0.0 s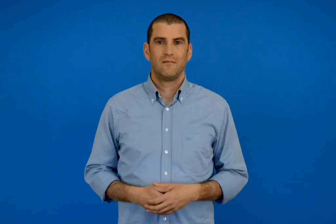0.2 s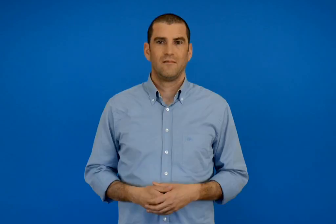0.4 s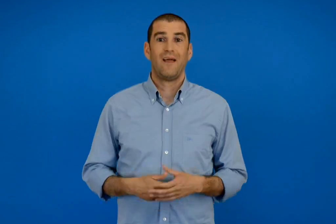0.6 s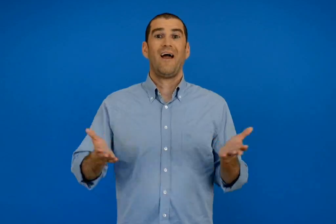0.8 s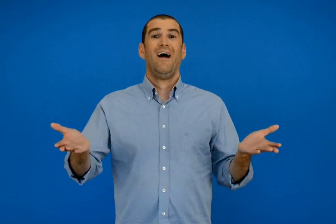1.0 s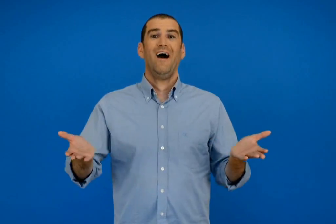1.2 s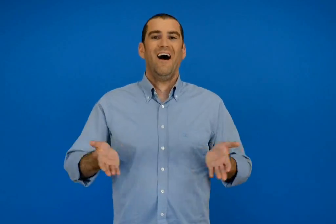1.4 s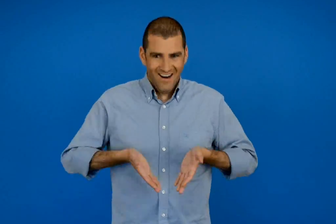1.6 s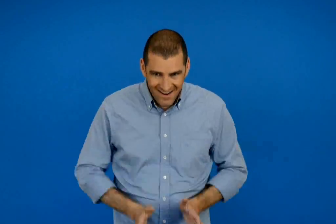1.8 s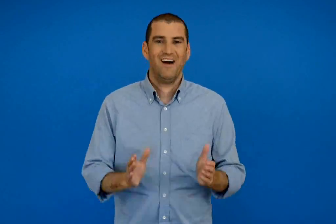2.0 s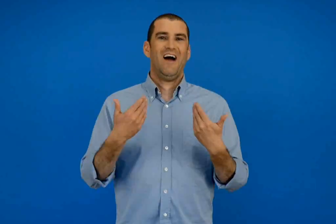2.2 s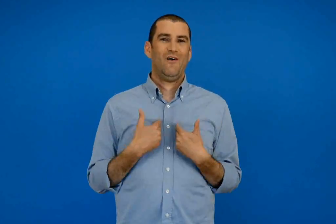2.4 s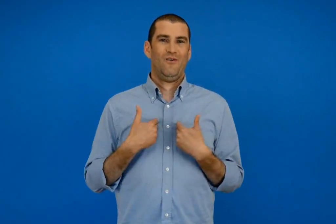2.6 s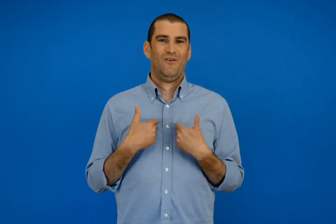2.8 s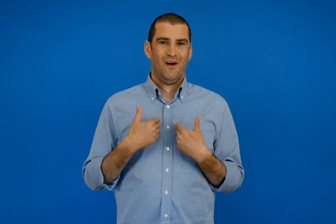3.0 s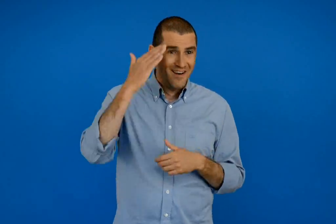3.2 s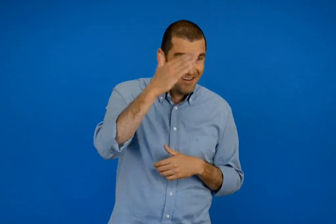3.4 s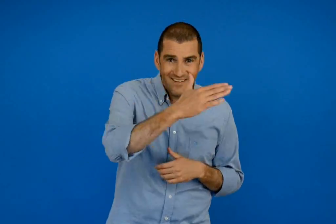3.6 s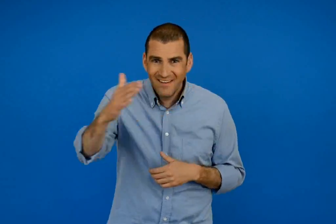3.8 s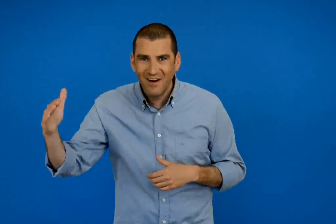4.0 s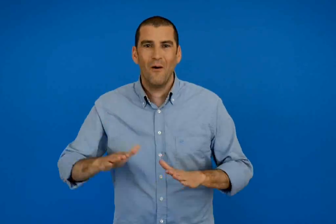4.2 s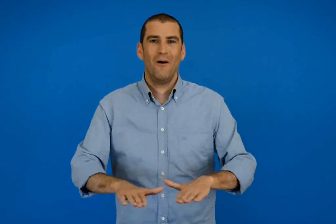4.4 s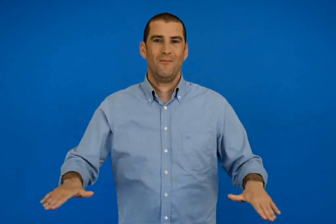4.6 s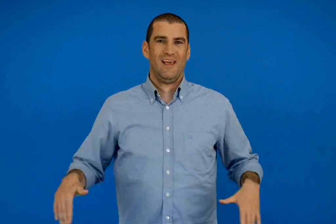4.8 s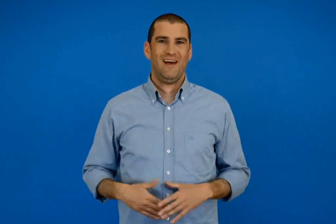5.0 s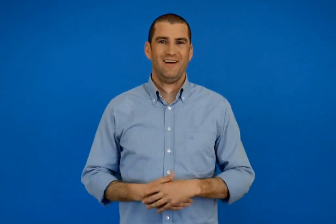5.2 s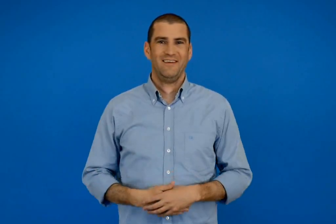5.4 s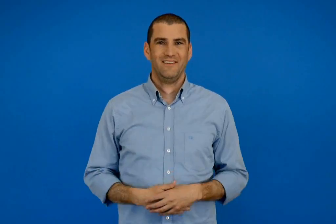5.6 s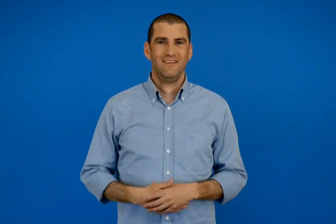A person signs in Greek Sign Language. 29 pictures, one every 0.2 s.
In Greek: ε γεννήθηκα εγώ γεια σας παιδιά
